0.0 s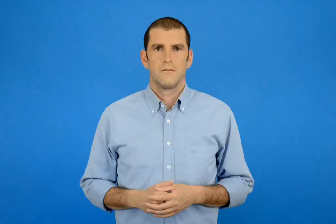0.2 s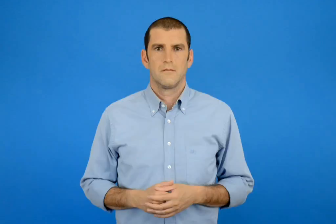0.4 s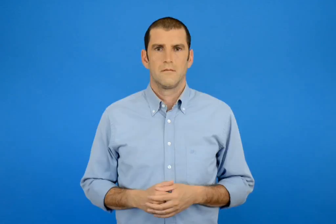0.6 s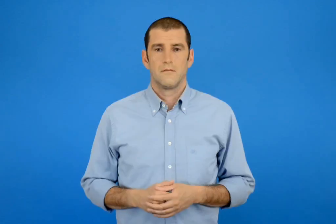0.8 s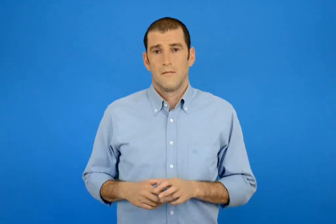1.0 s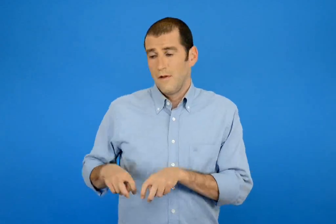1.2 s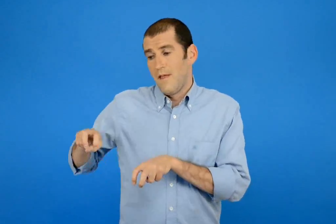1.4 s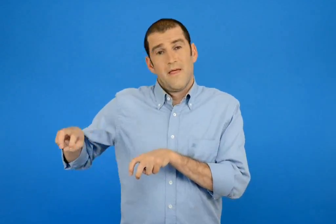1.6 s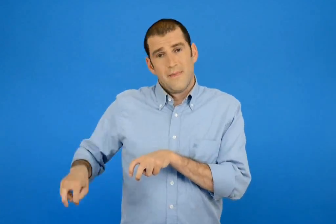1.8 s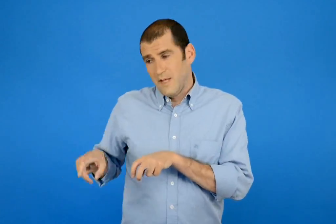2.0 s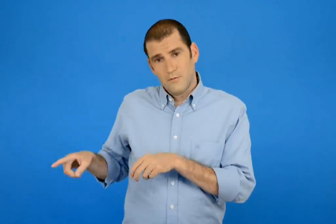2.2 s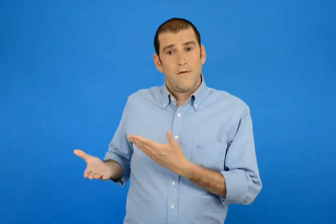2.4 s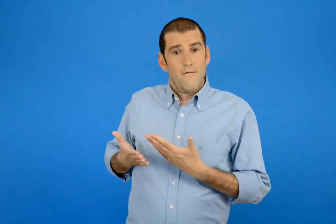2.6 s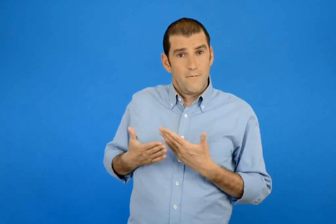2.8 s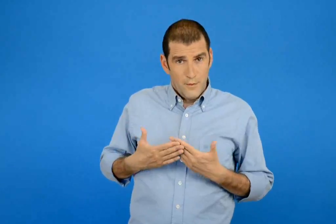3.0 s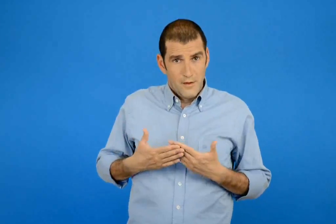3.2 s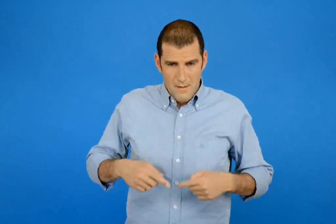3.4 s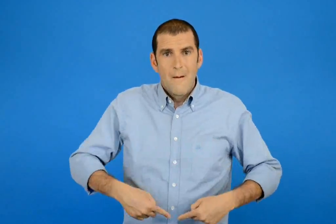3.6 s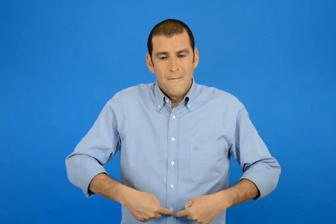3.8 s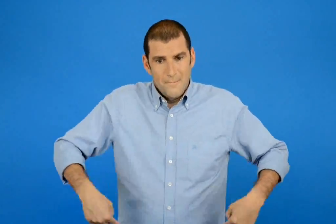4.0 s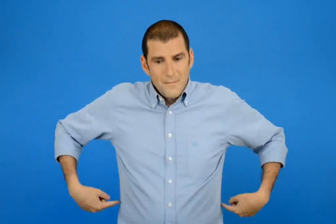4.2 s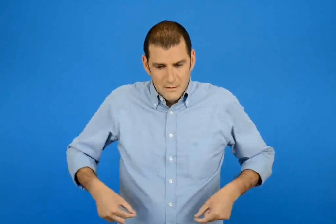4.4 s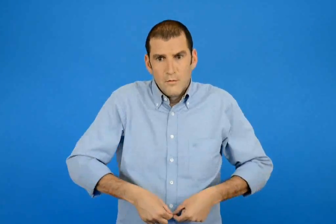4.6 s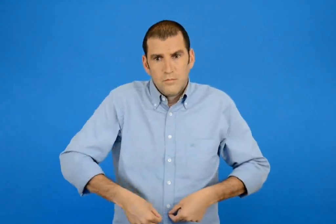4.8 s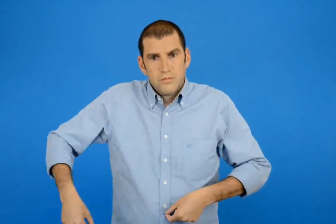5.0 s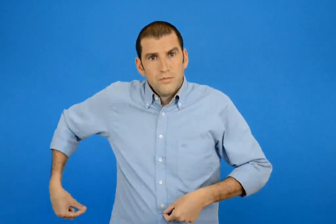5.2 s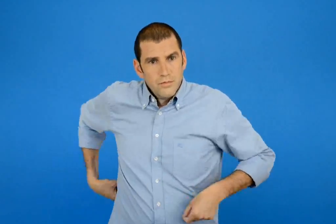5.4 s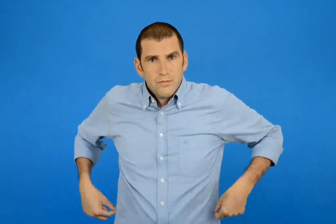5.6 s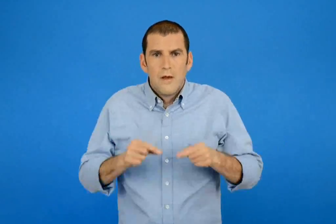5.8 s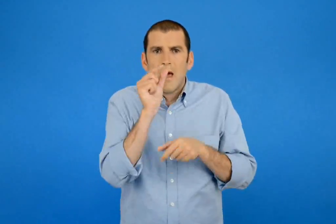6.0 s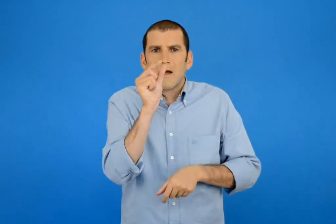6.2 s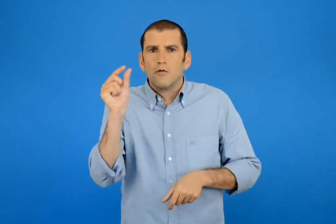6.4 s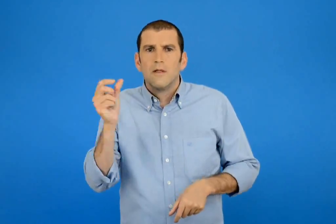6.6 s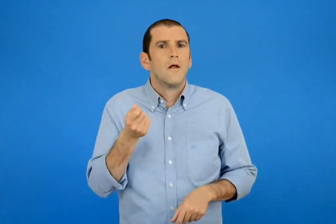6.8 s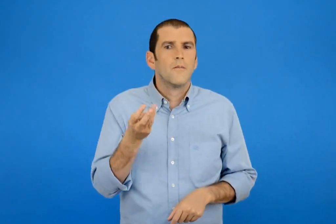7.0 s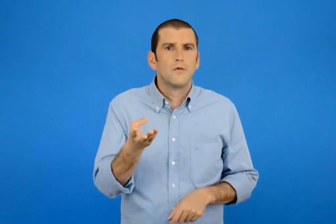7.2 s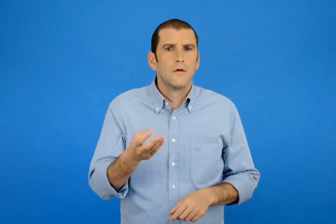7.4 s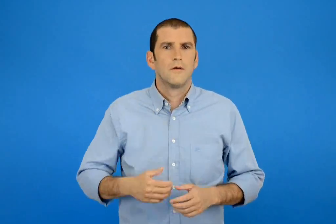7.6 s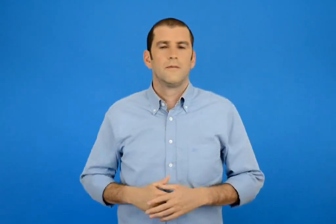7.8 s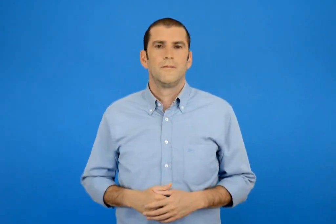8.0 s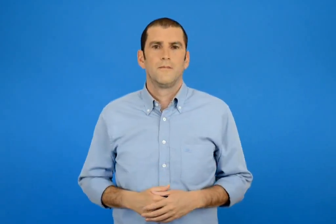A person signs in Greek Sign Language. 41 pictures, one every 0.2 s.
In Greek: με τη βοήθεια του διπλανού μου βρίσκω ποσά εκατοστόμετρα είναι γύρω γύρω η μέση μου
